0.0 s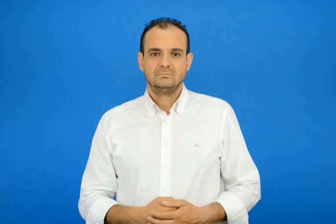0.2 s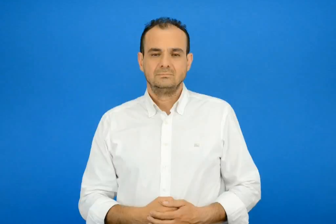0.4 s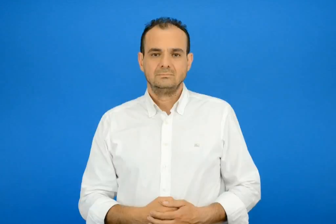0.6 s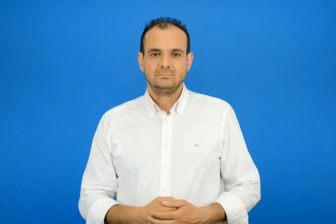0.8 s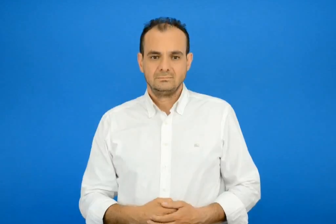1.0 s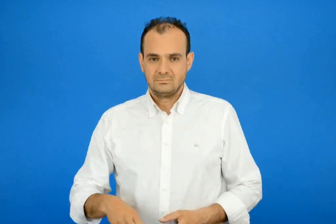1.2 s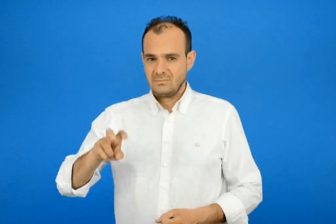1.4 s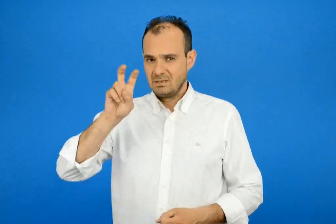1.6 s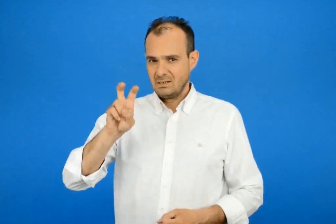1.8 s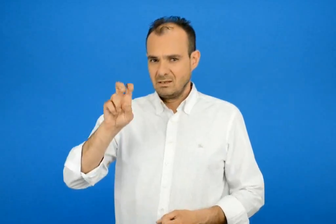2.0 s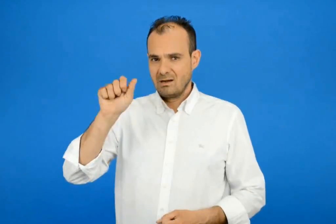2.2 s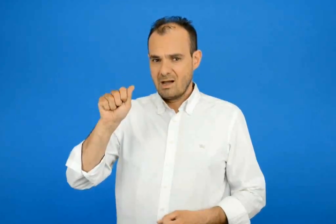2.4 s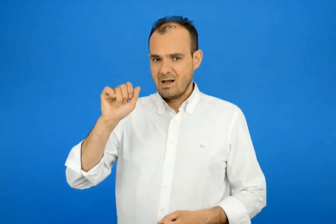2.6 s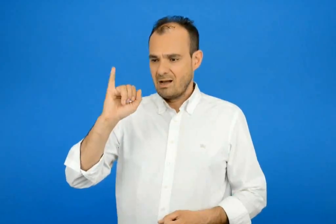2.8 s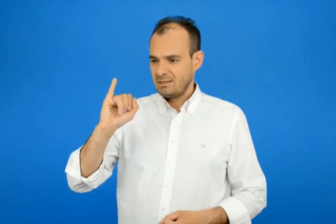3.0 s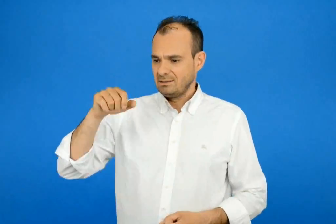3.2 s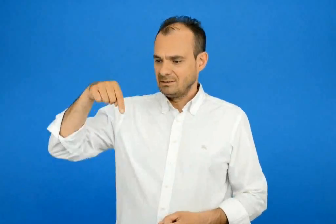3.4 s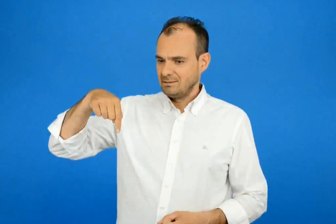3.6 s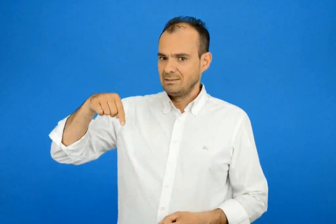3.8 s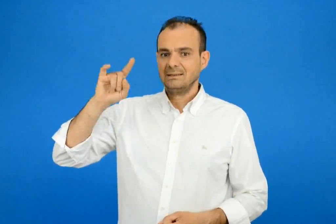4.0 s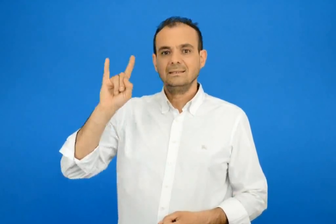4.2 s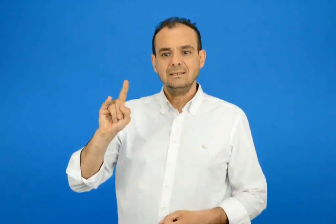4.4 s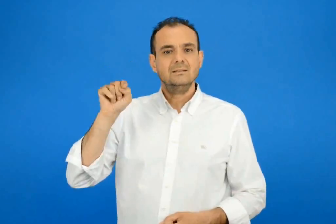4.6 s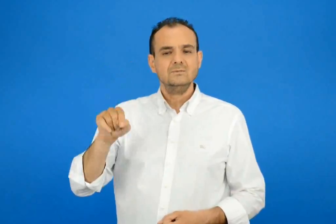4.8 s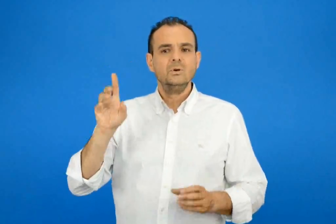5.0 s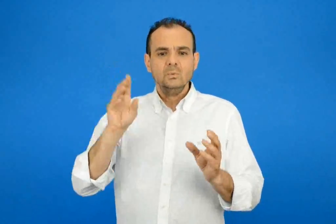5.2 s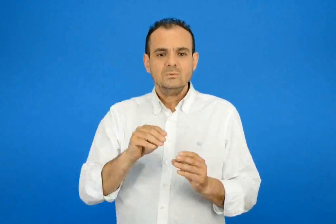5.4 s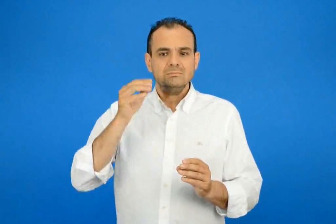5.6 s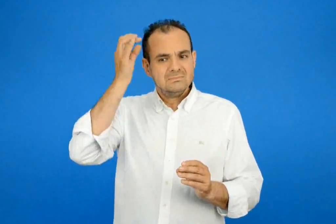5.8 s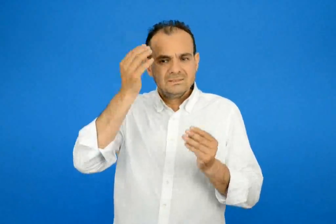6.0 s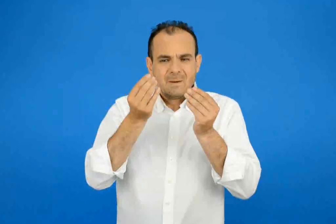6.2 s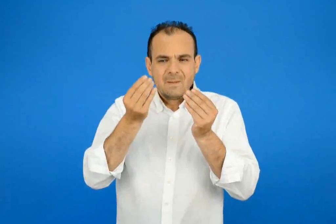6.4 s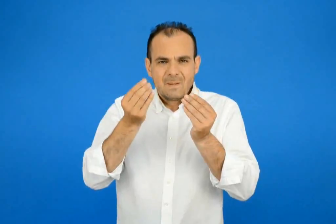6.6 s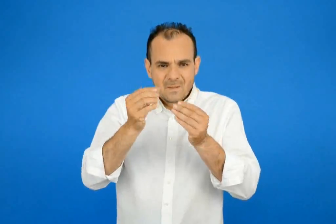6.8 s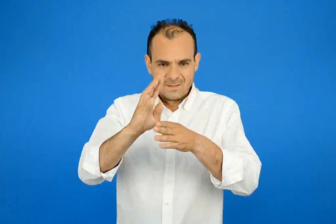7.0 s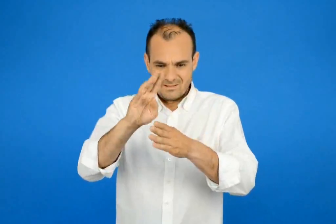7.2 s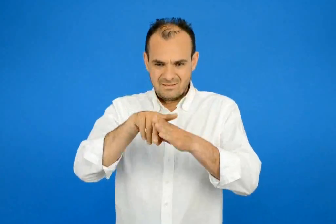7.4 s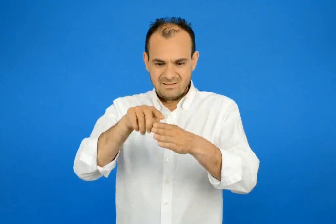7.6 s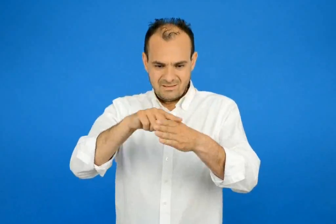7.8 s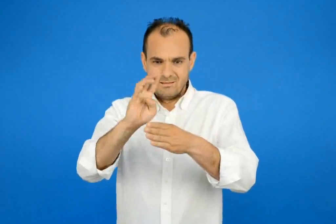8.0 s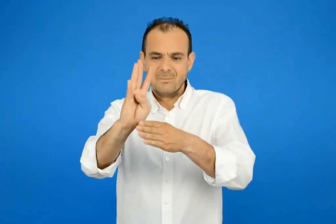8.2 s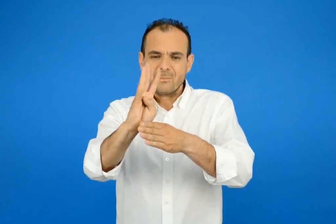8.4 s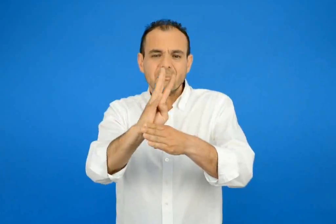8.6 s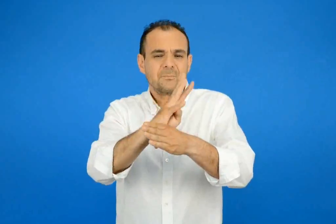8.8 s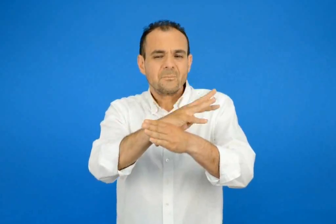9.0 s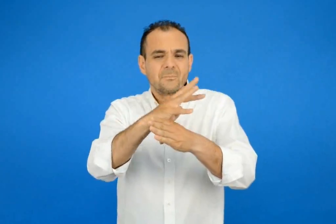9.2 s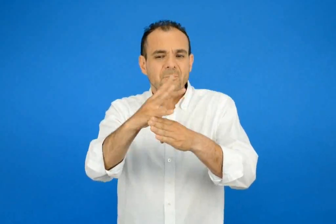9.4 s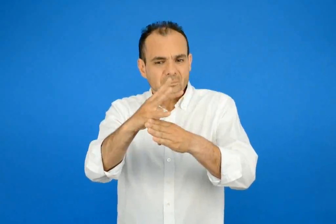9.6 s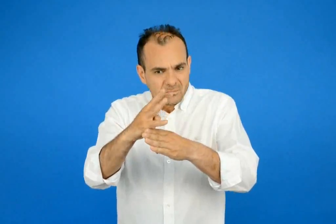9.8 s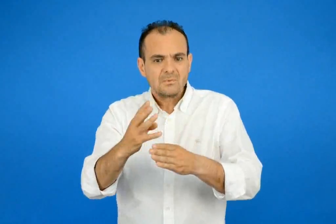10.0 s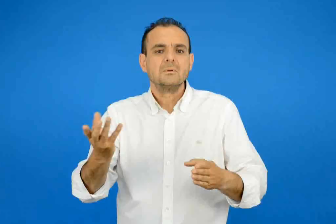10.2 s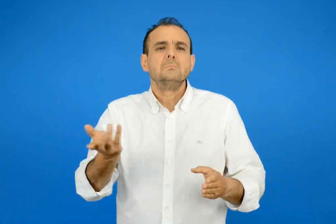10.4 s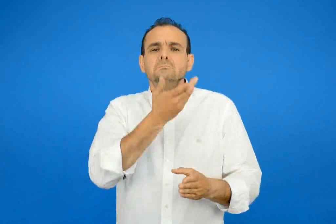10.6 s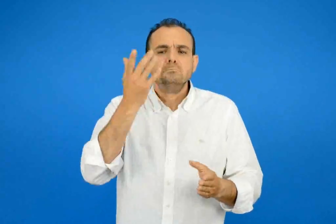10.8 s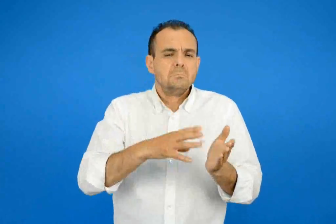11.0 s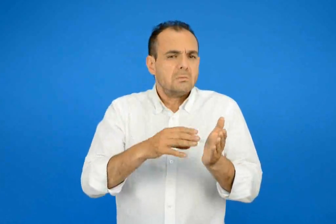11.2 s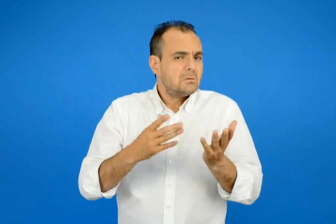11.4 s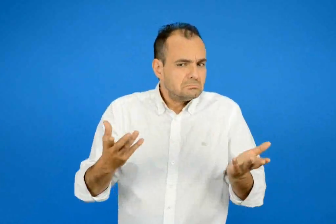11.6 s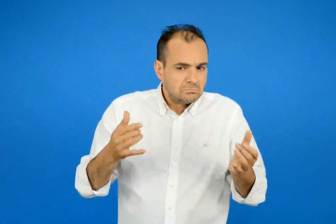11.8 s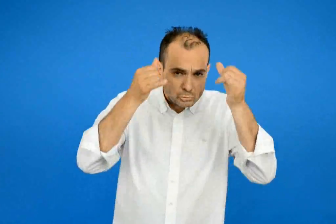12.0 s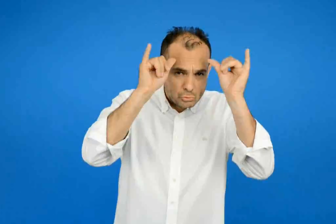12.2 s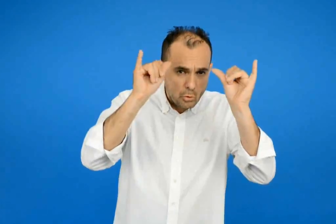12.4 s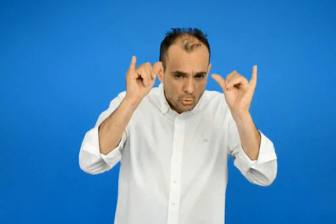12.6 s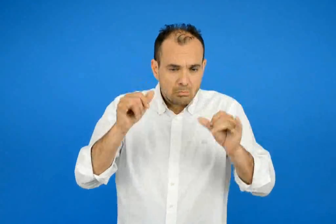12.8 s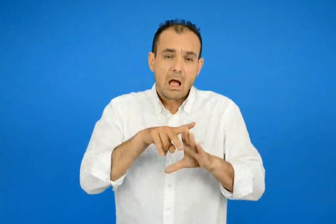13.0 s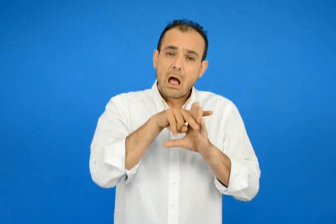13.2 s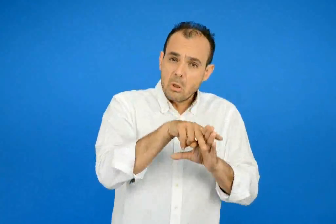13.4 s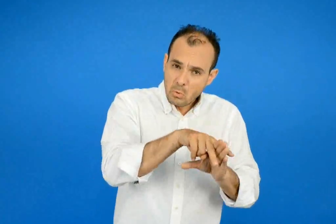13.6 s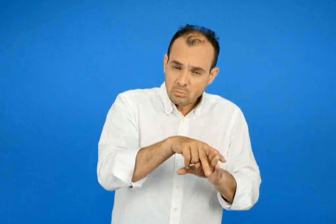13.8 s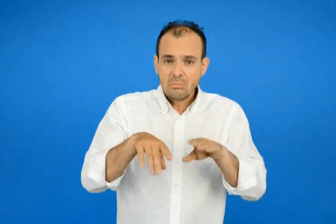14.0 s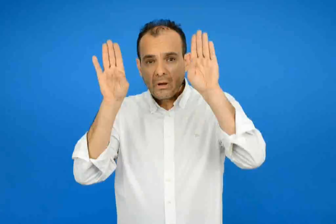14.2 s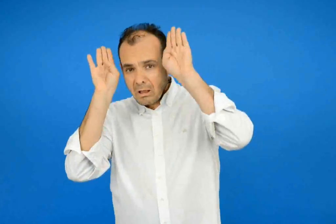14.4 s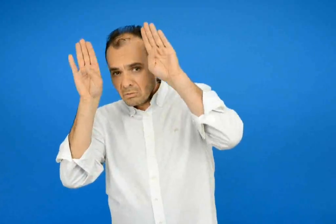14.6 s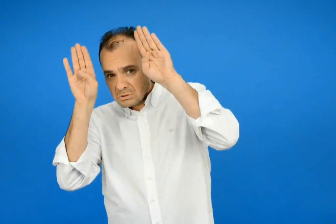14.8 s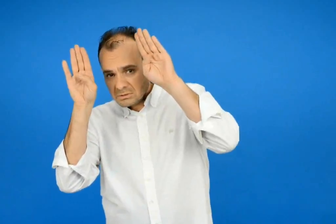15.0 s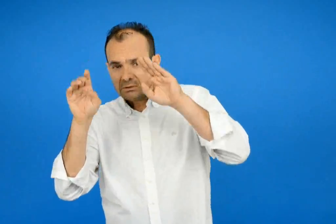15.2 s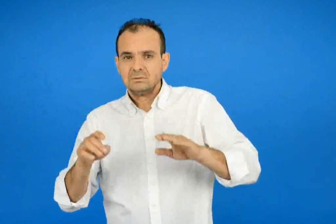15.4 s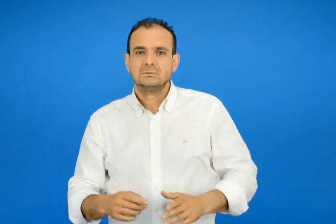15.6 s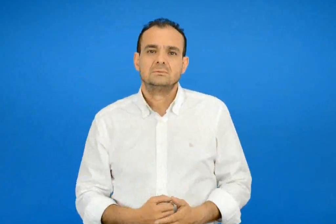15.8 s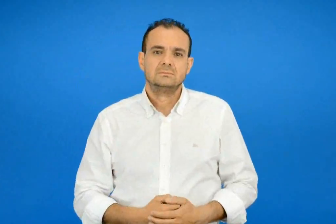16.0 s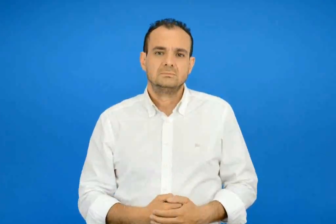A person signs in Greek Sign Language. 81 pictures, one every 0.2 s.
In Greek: χαίτη η σειρά από μακριές τρίχες που κρέμονται από το σβέρκο κάποιων ζωών όπως το άλογο η το γαϊδούρι
